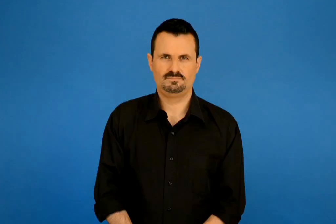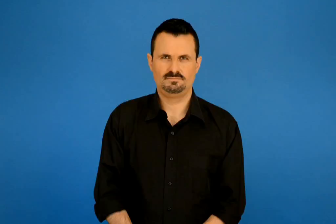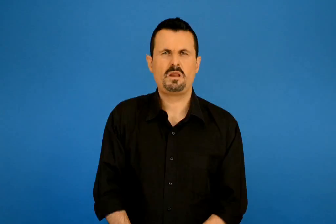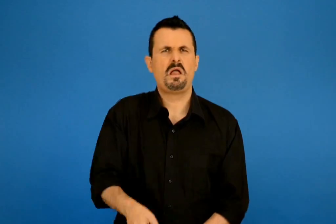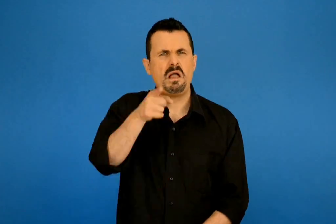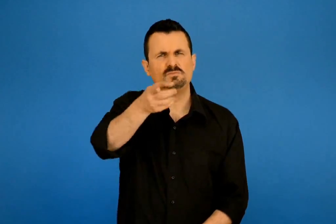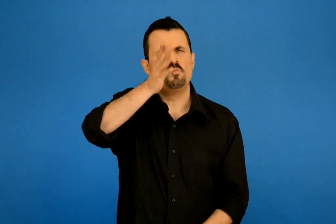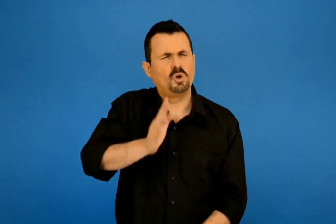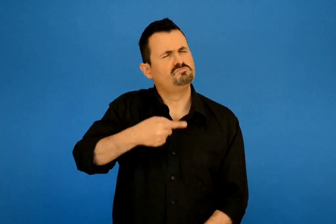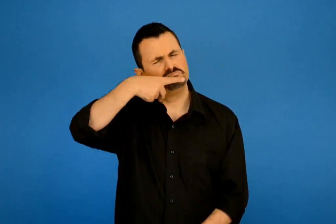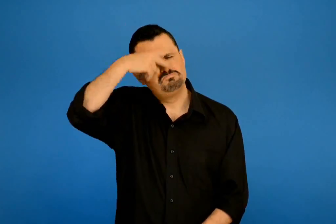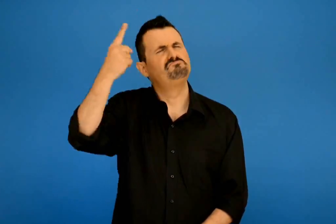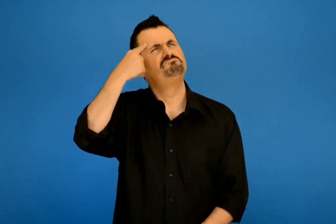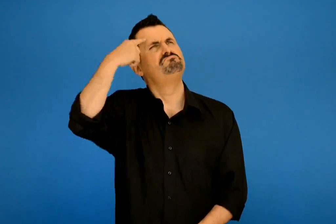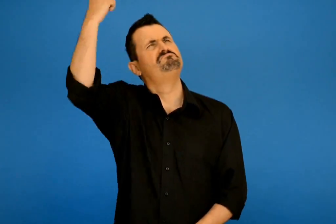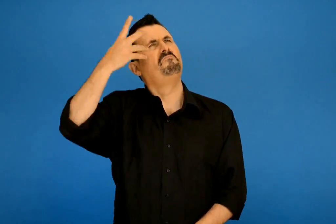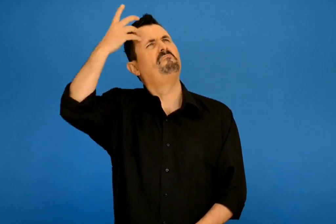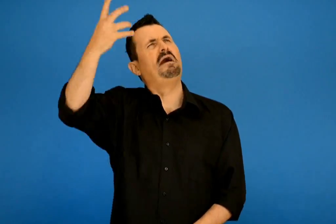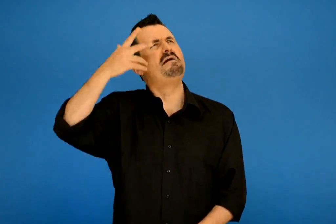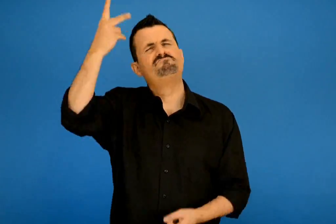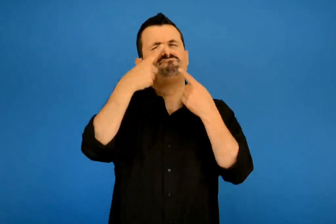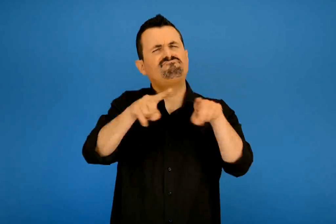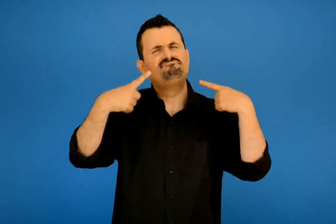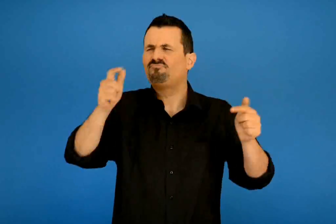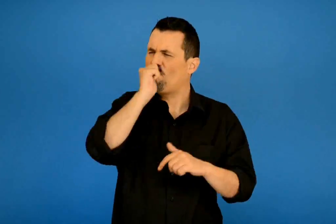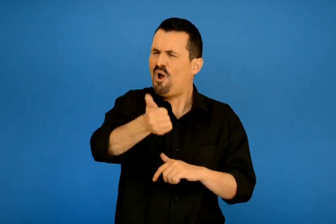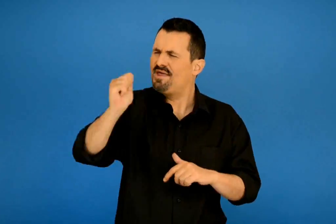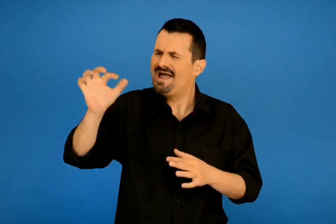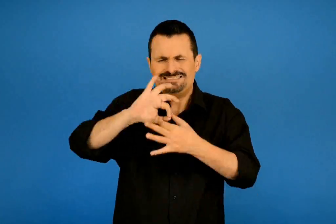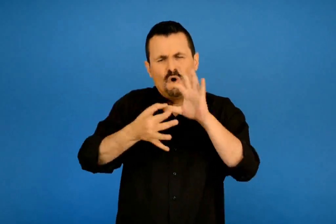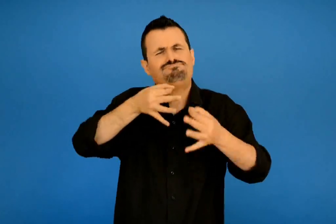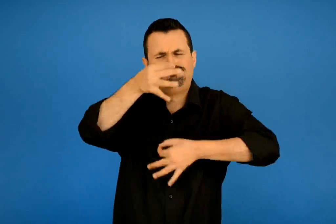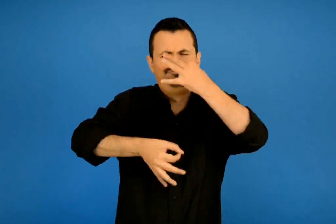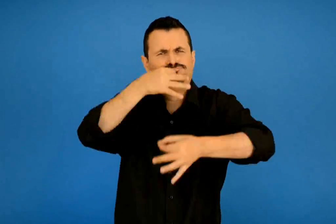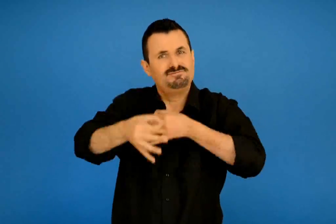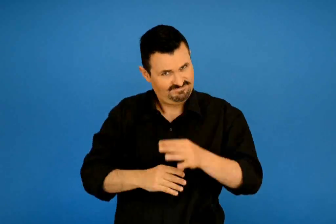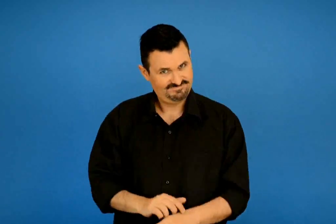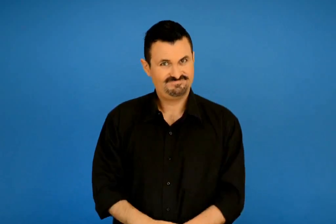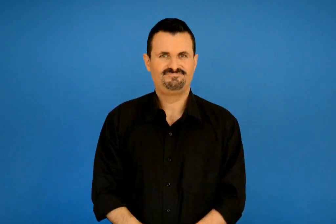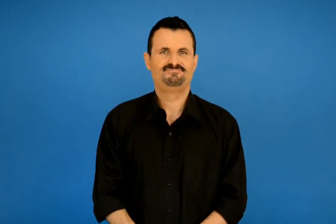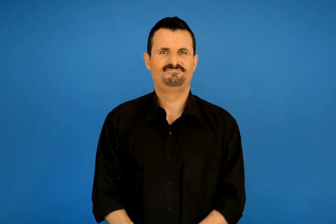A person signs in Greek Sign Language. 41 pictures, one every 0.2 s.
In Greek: μπορείς να φανταστείς την ιστορία που το καθένα σου διηγείται ;
